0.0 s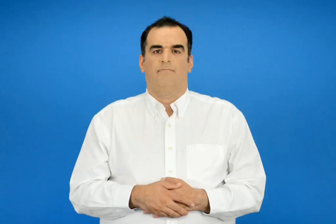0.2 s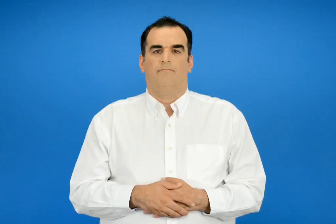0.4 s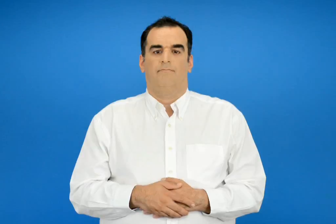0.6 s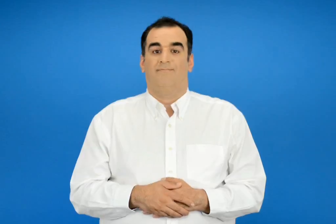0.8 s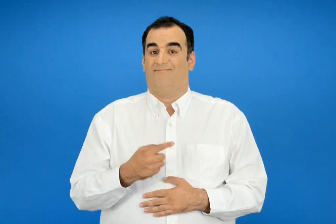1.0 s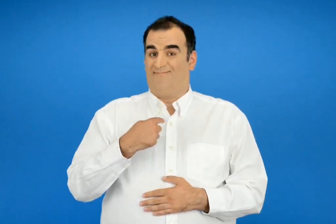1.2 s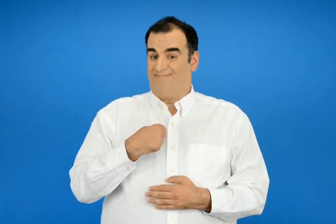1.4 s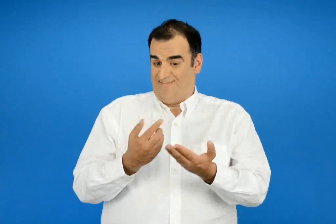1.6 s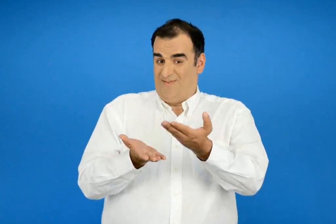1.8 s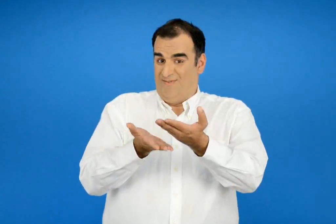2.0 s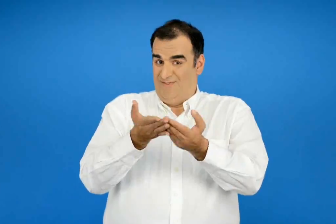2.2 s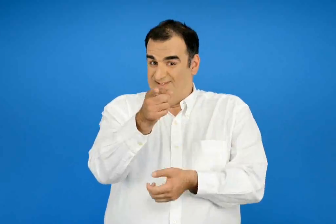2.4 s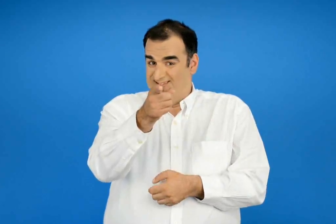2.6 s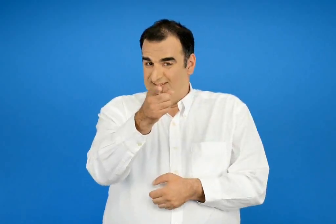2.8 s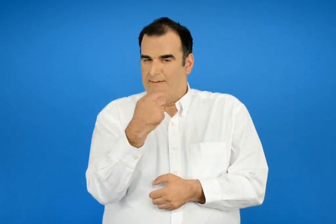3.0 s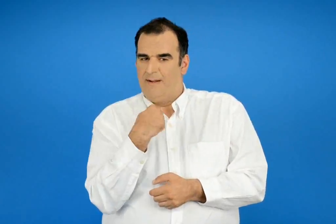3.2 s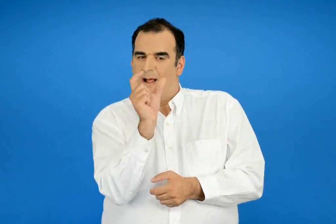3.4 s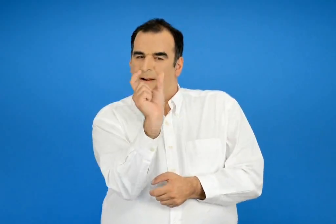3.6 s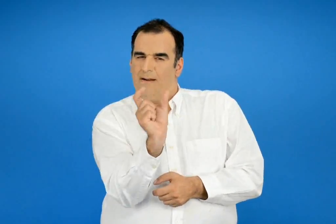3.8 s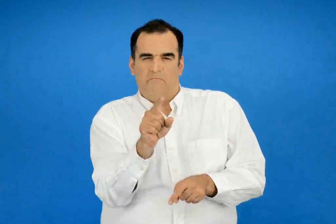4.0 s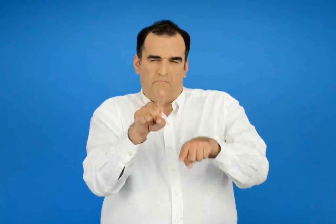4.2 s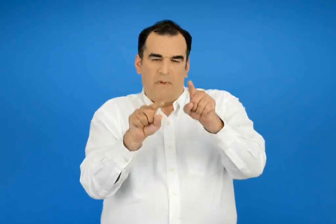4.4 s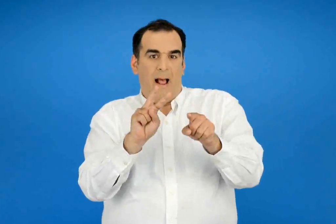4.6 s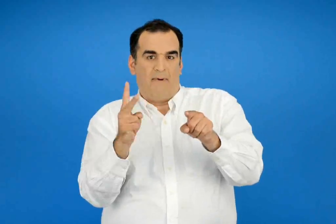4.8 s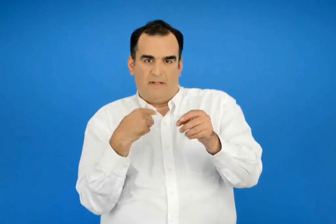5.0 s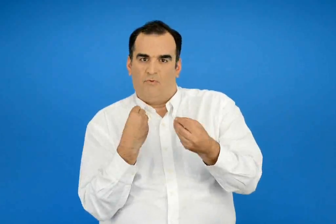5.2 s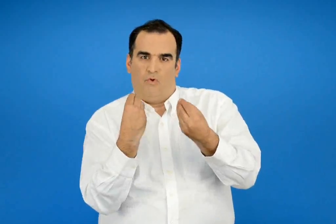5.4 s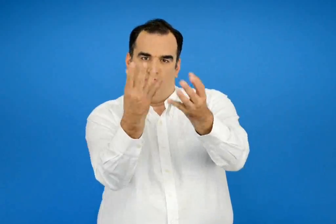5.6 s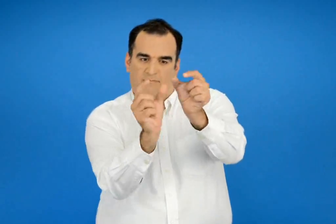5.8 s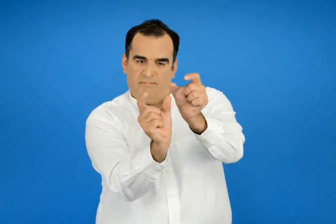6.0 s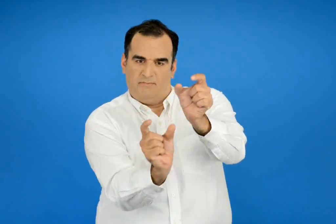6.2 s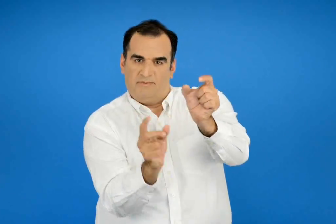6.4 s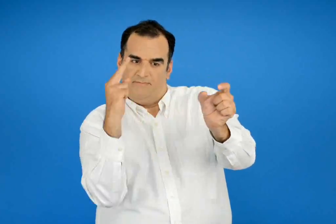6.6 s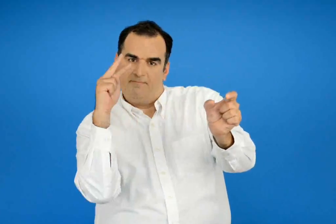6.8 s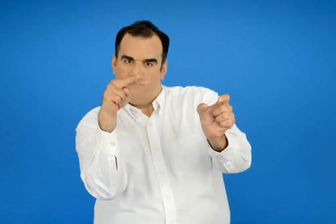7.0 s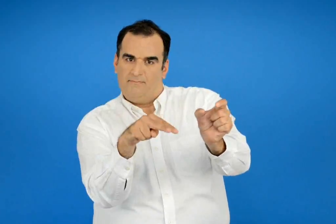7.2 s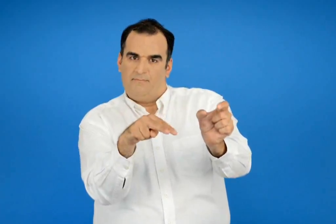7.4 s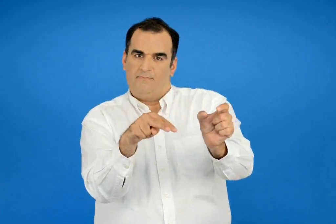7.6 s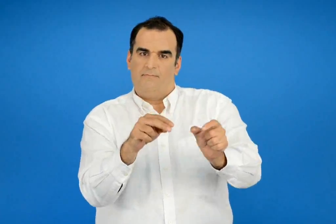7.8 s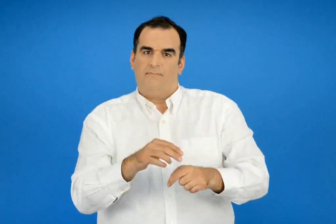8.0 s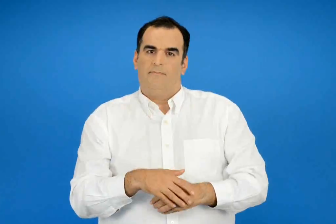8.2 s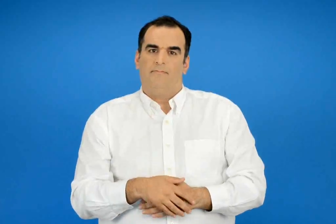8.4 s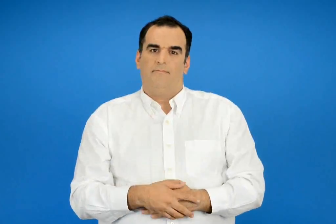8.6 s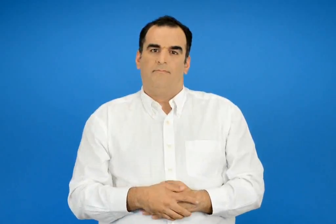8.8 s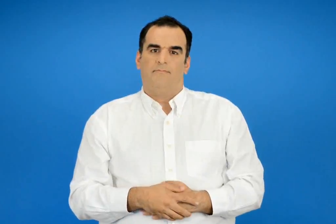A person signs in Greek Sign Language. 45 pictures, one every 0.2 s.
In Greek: για να σε βοηθήσω σου δίνω μερικά επίθετα
